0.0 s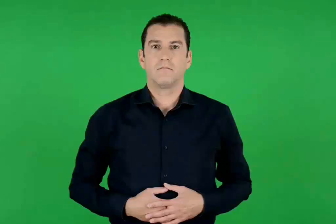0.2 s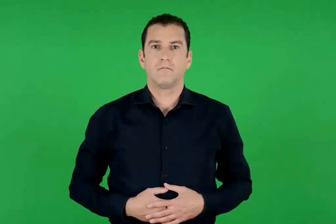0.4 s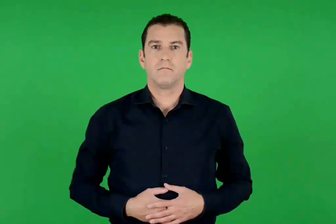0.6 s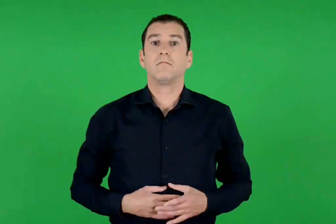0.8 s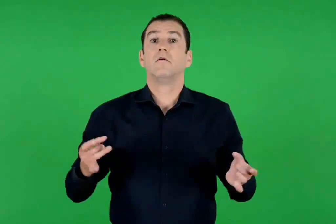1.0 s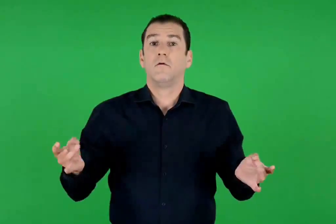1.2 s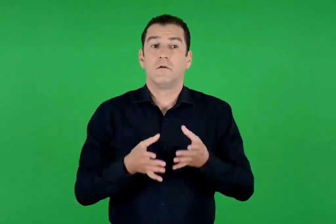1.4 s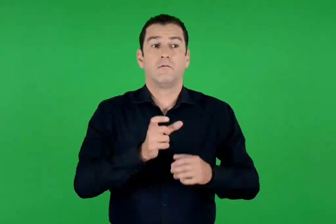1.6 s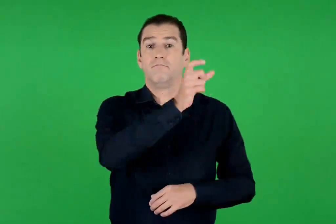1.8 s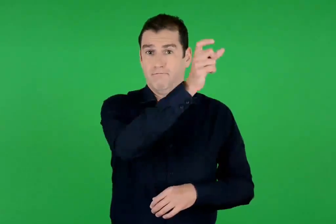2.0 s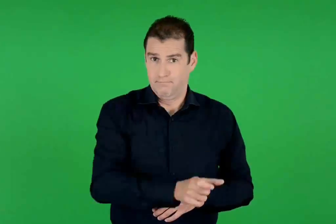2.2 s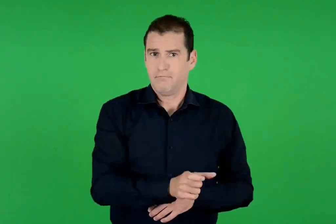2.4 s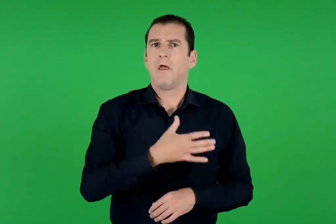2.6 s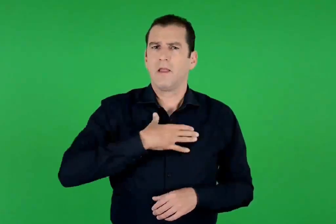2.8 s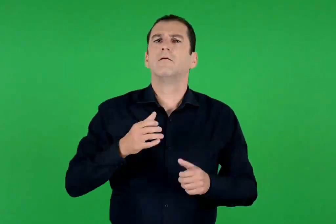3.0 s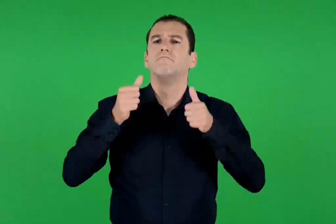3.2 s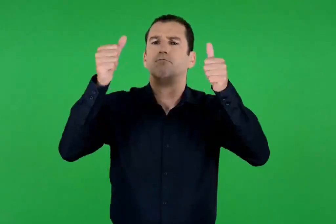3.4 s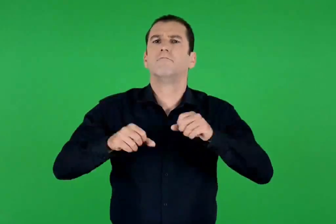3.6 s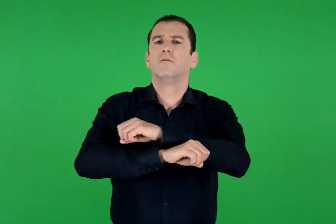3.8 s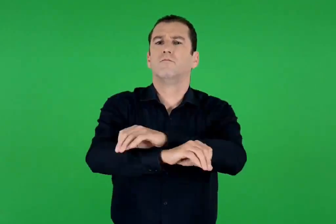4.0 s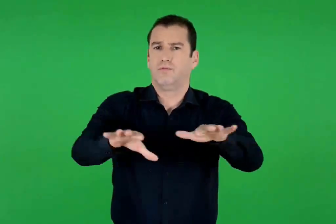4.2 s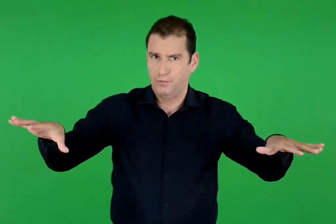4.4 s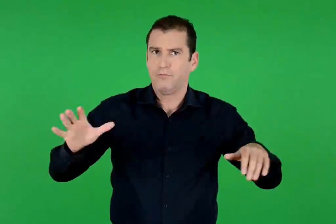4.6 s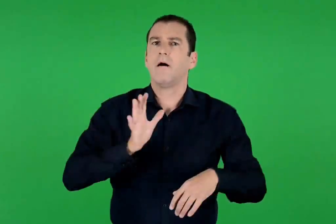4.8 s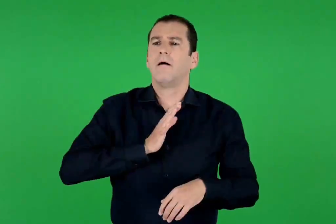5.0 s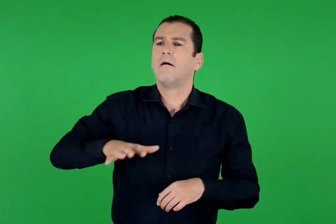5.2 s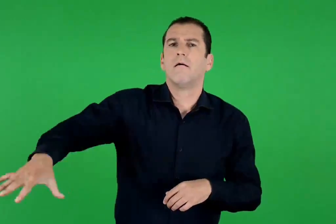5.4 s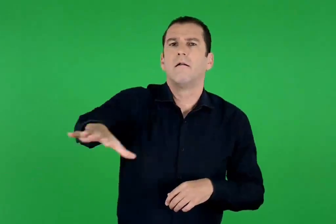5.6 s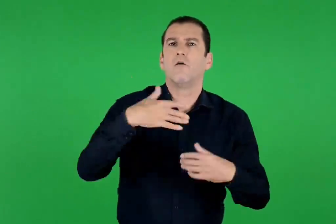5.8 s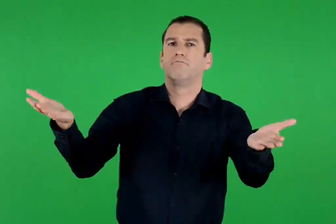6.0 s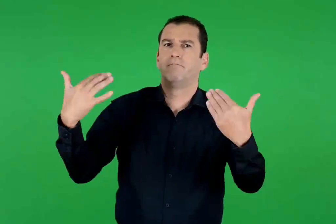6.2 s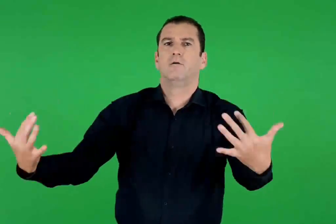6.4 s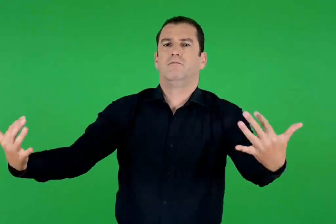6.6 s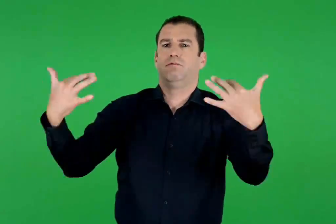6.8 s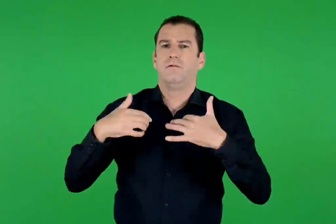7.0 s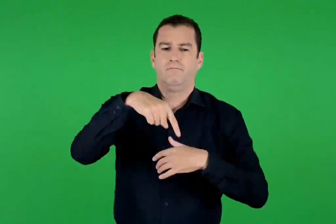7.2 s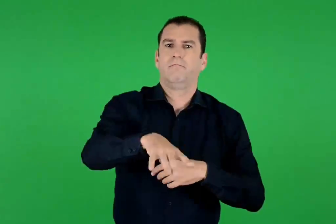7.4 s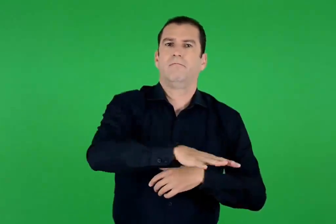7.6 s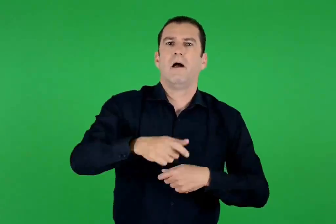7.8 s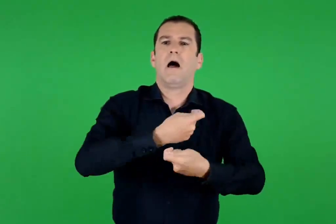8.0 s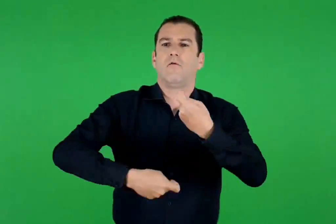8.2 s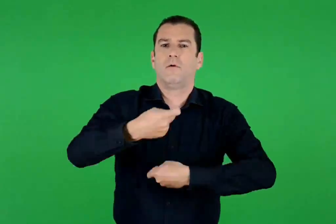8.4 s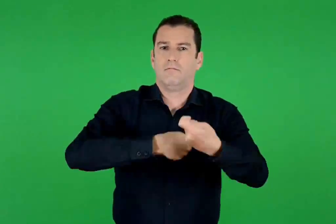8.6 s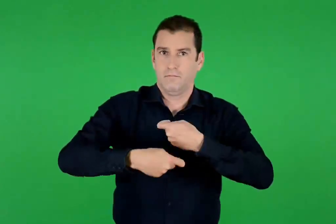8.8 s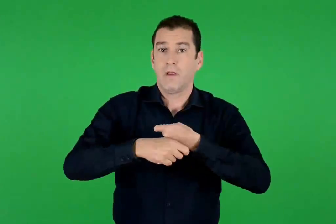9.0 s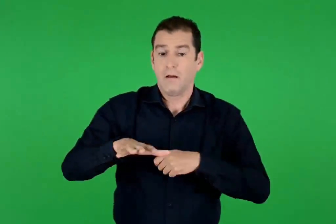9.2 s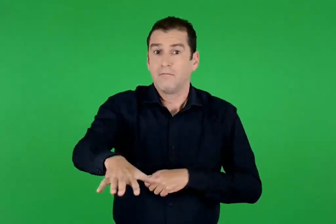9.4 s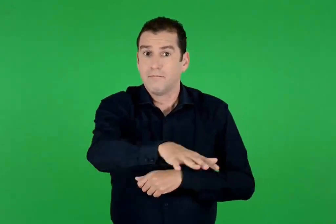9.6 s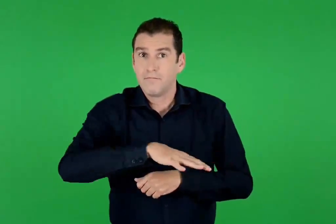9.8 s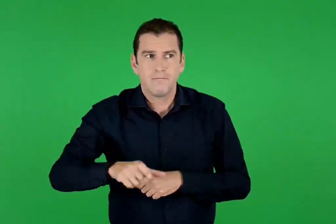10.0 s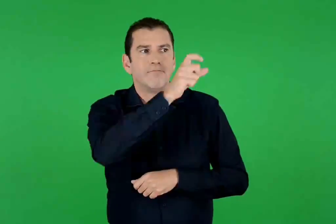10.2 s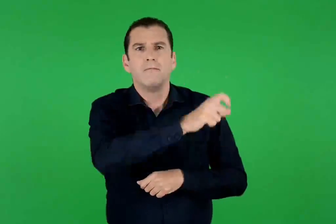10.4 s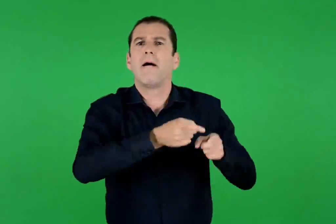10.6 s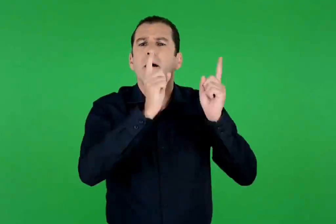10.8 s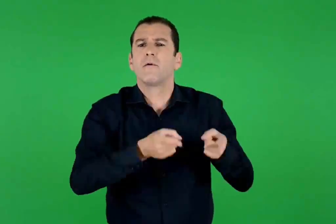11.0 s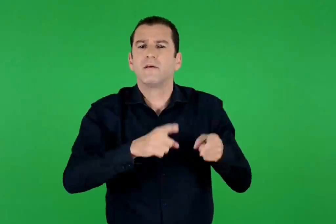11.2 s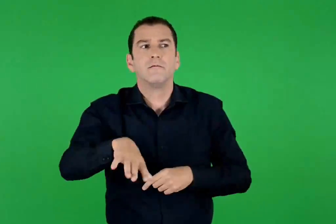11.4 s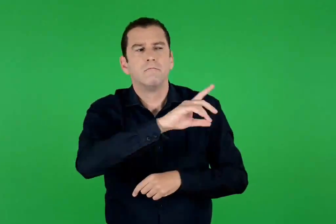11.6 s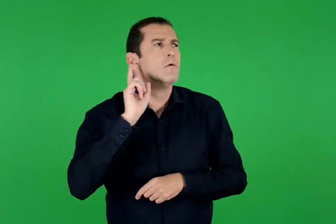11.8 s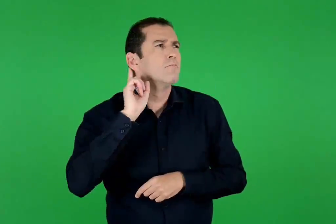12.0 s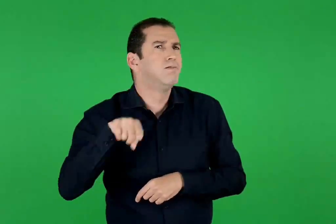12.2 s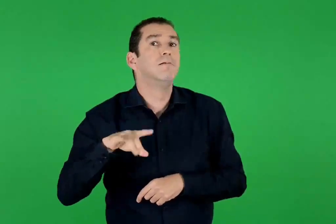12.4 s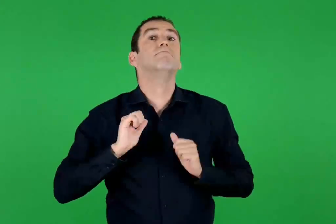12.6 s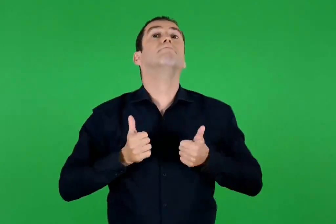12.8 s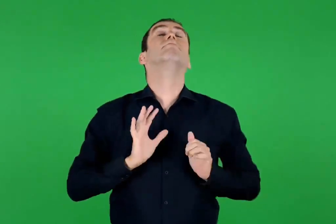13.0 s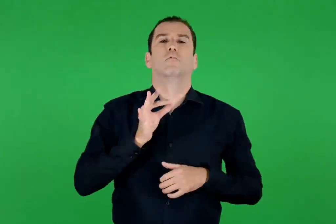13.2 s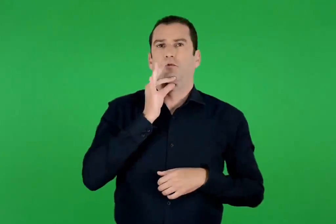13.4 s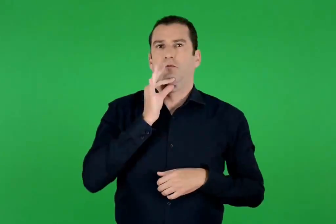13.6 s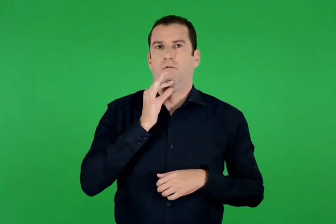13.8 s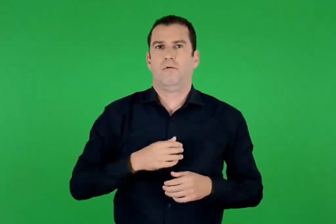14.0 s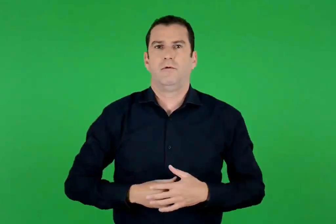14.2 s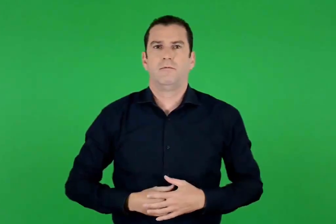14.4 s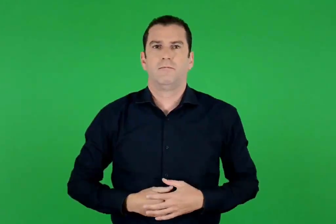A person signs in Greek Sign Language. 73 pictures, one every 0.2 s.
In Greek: όταν ήθελε να ανακοινώσει κάτι , καλούσε τον λαό στην αγορά. κανείς , όμως , δεν τολμούσε να μην υπακούσει στις αποφάσεις του
